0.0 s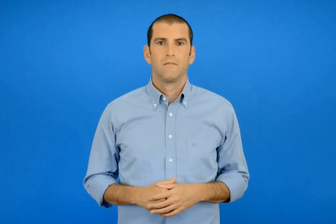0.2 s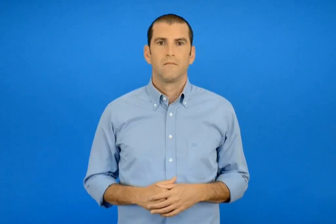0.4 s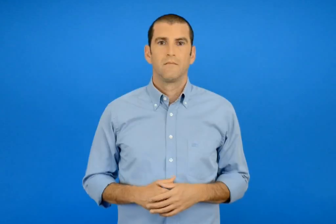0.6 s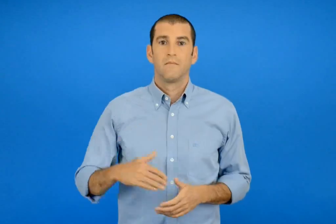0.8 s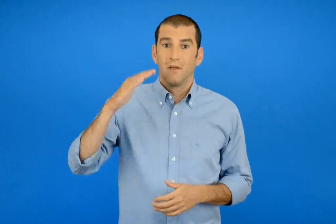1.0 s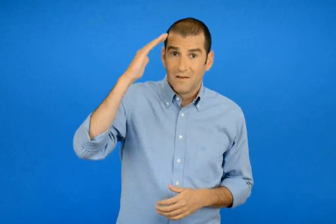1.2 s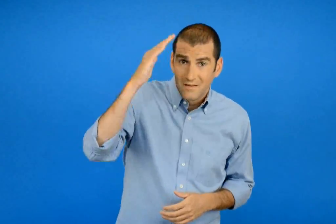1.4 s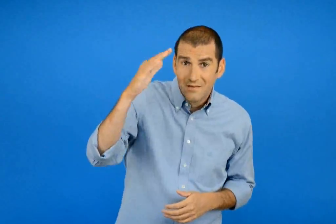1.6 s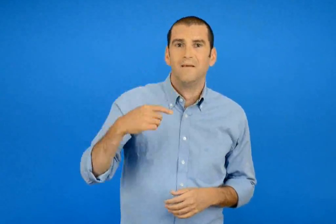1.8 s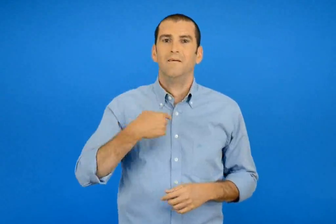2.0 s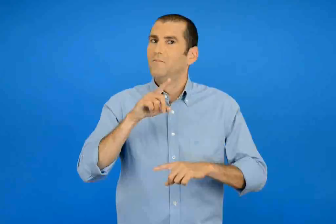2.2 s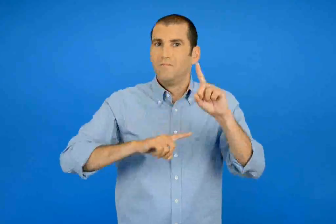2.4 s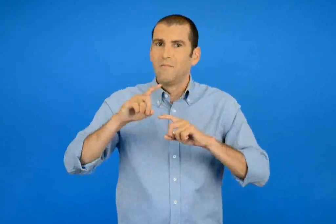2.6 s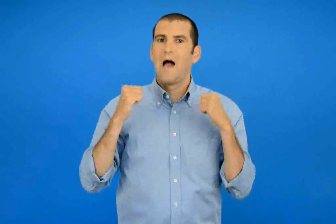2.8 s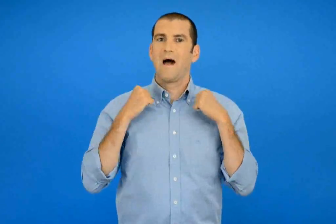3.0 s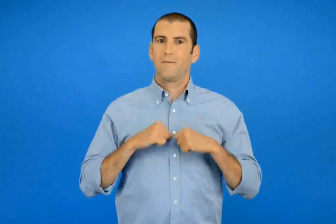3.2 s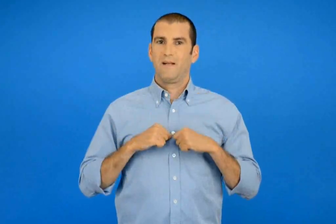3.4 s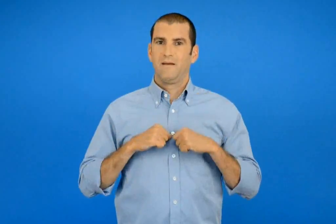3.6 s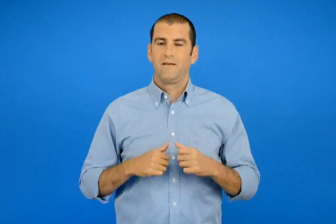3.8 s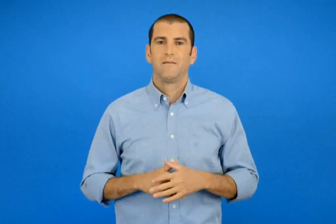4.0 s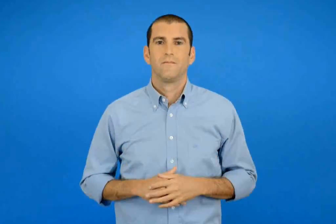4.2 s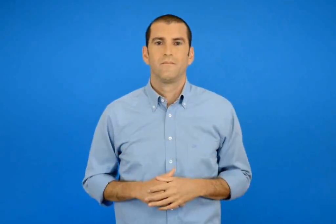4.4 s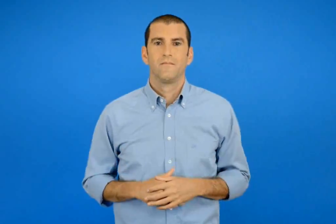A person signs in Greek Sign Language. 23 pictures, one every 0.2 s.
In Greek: γειά σου είμαι ο αρμπεν
